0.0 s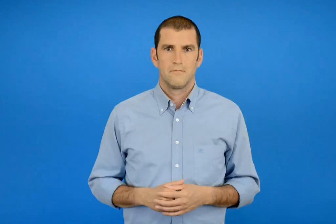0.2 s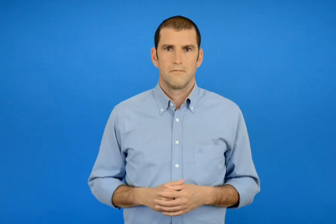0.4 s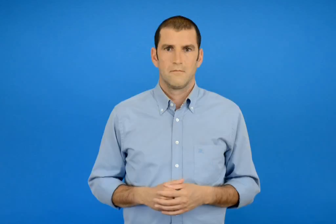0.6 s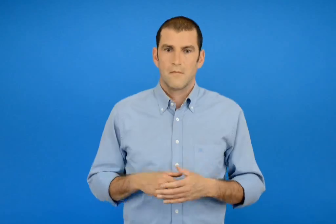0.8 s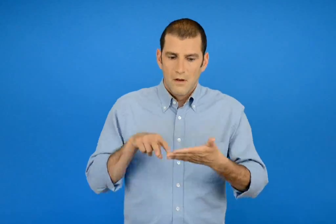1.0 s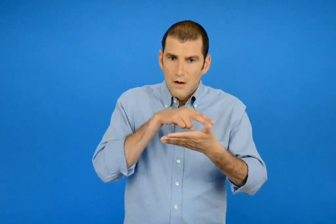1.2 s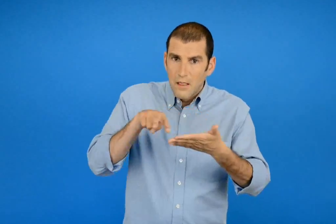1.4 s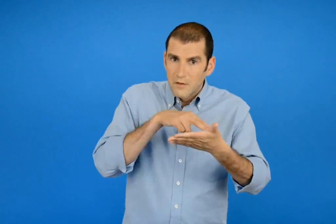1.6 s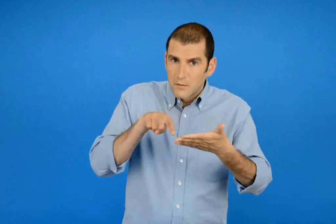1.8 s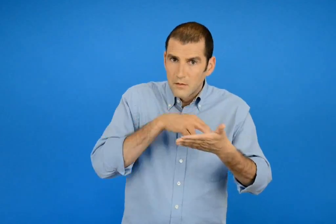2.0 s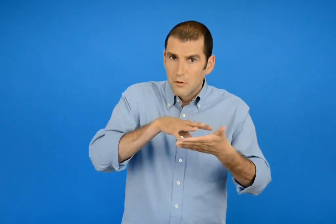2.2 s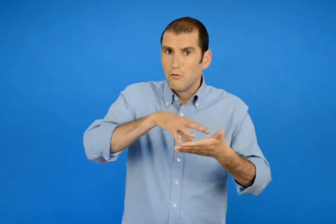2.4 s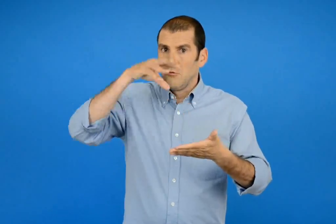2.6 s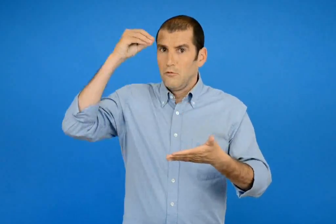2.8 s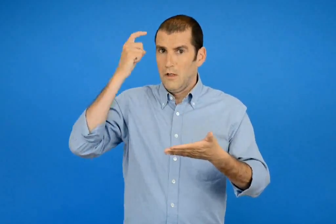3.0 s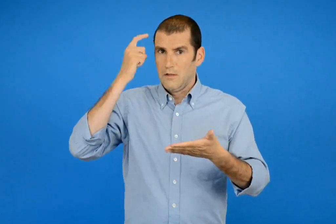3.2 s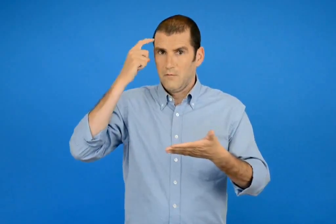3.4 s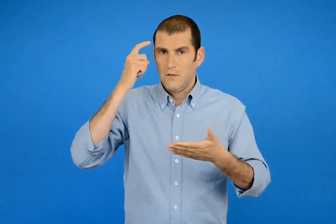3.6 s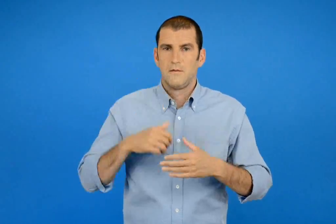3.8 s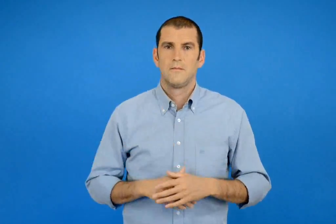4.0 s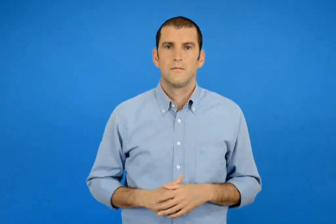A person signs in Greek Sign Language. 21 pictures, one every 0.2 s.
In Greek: να το διαβάσουμε και να το καταλάβουμε
